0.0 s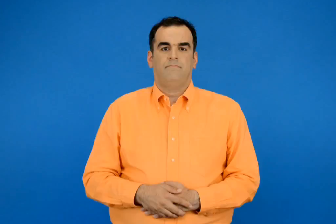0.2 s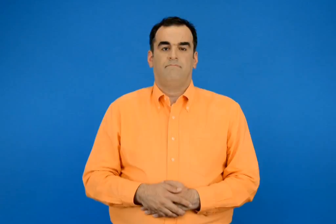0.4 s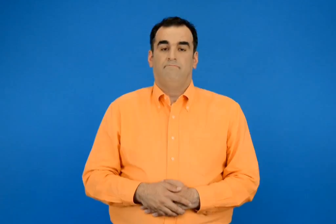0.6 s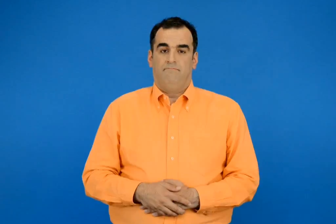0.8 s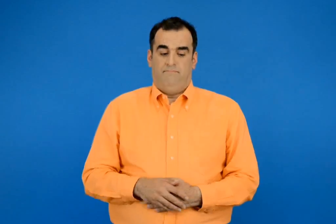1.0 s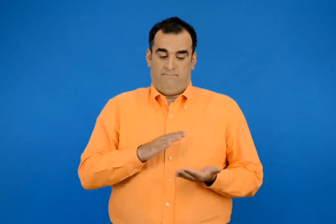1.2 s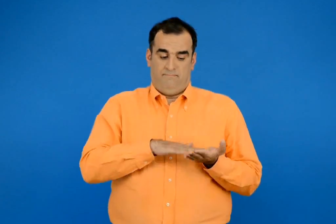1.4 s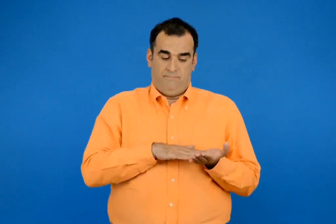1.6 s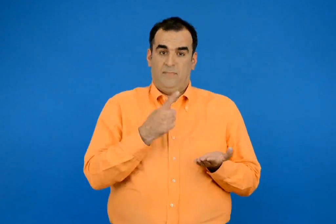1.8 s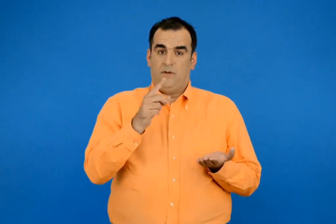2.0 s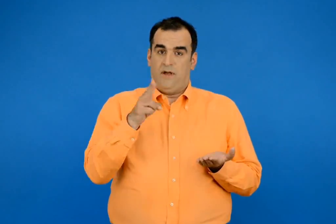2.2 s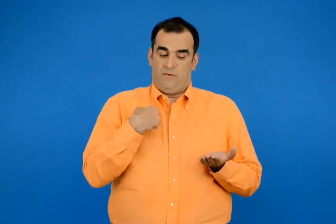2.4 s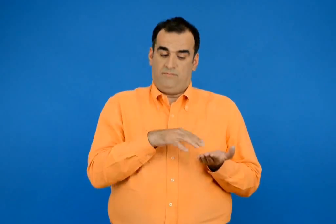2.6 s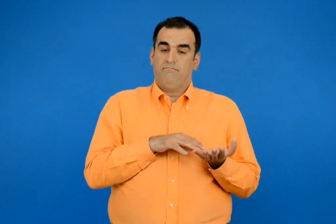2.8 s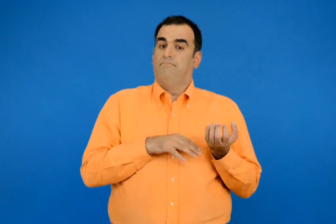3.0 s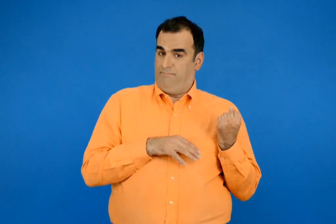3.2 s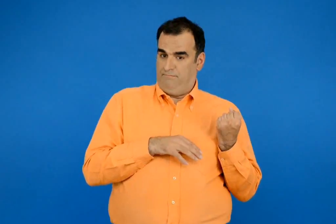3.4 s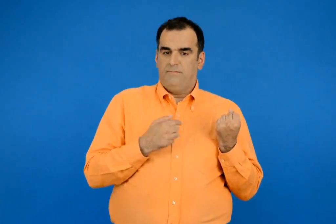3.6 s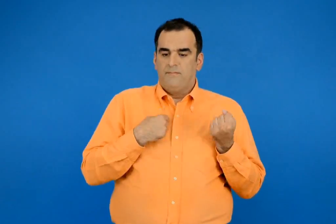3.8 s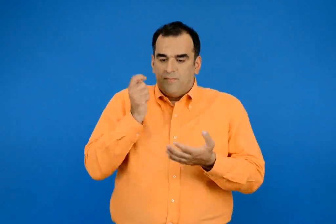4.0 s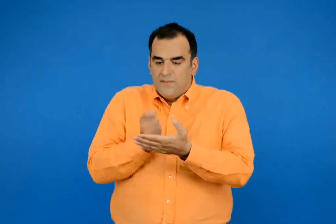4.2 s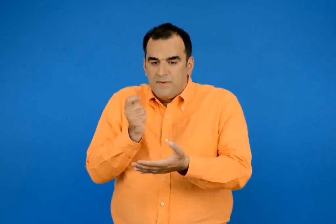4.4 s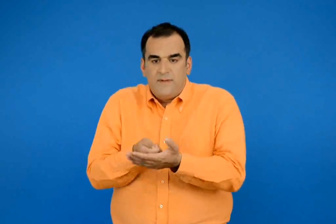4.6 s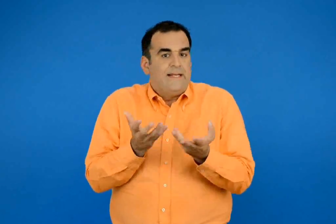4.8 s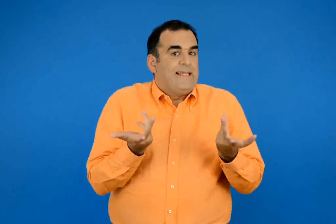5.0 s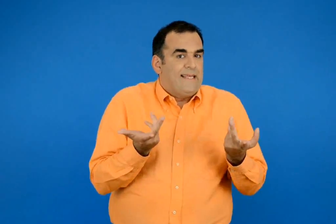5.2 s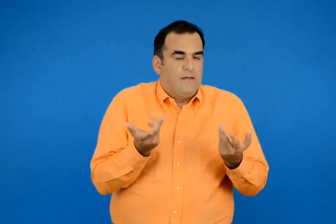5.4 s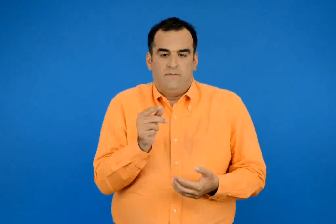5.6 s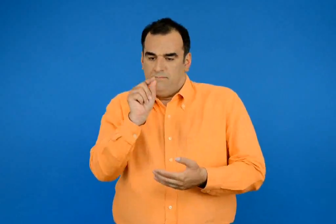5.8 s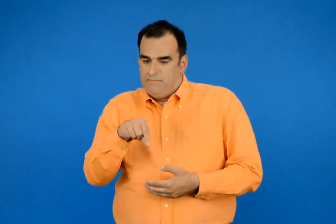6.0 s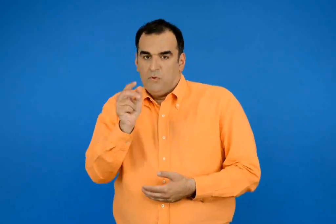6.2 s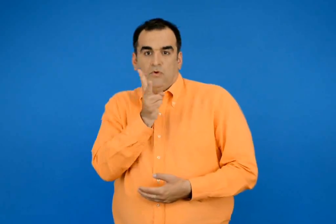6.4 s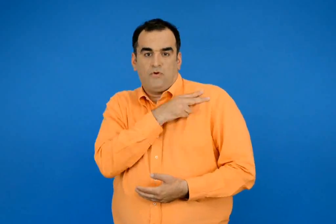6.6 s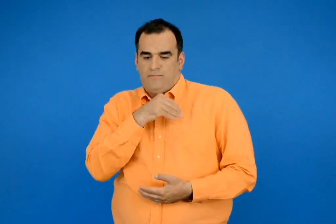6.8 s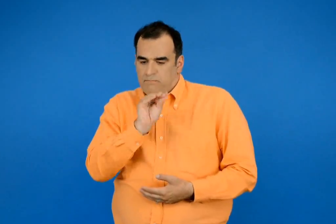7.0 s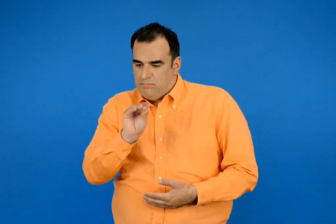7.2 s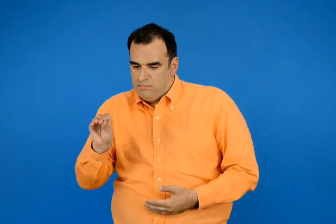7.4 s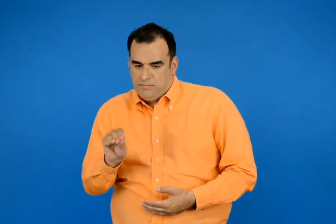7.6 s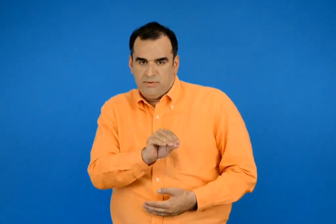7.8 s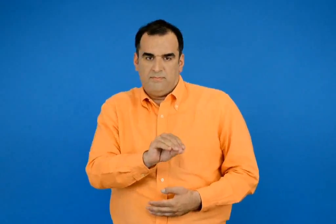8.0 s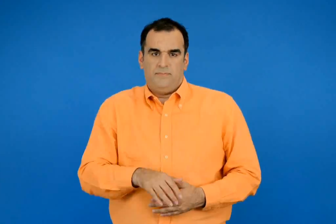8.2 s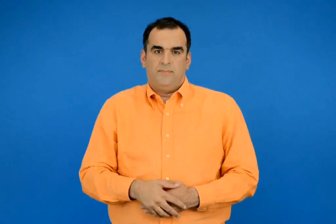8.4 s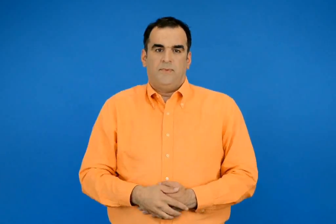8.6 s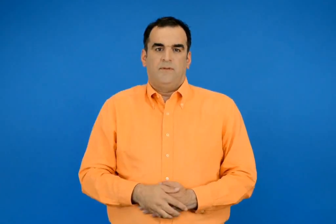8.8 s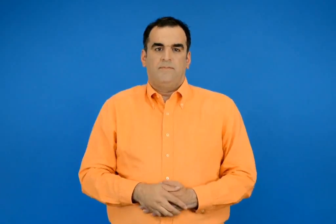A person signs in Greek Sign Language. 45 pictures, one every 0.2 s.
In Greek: έχω 100 € τι θα μπορούσα να αγοράσω ; βάζω √ στο σωστό
